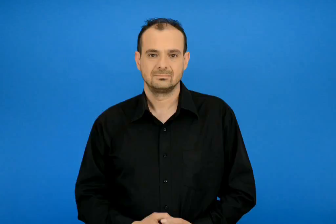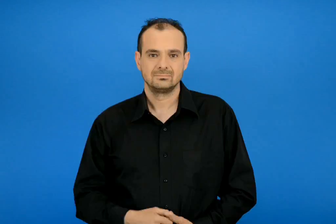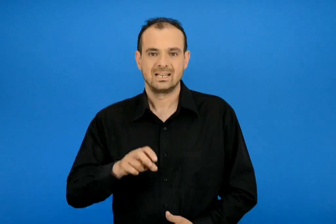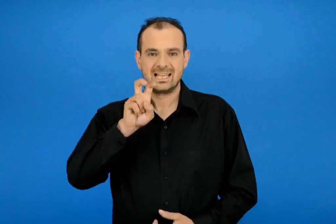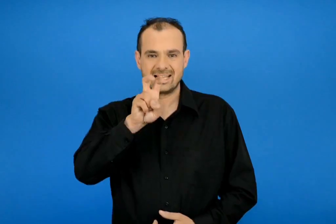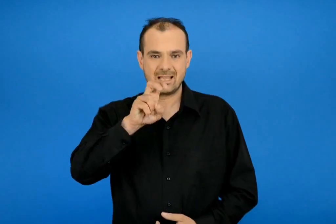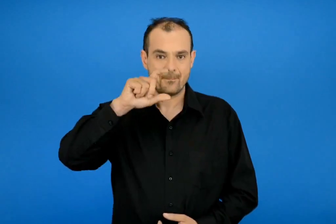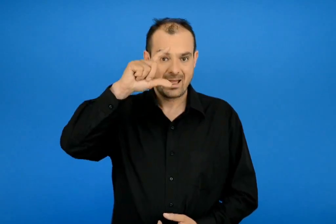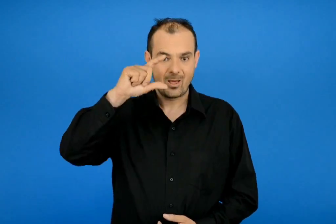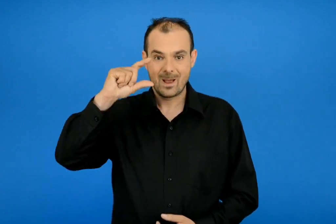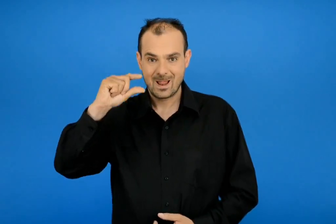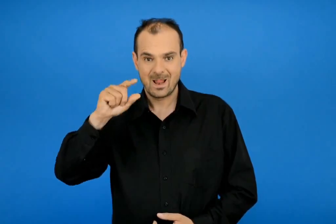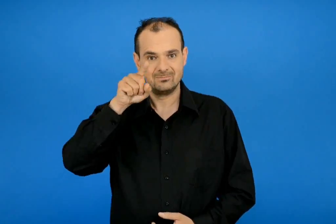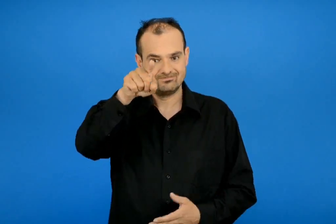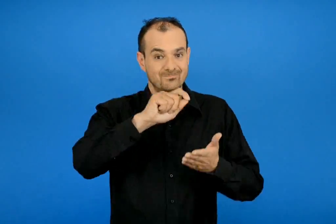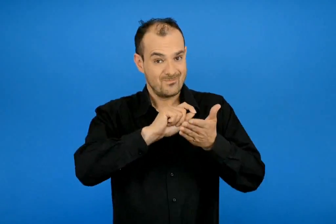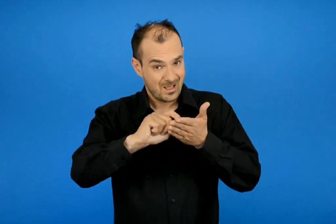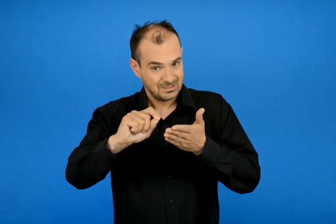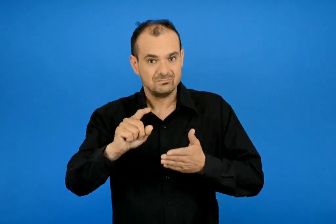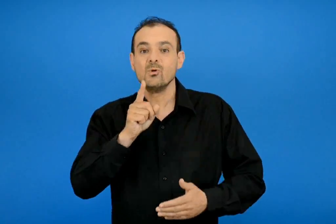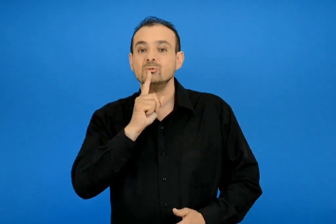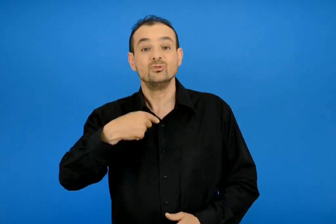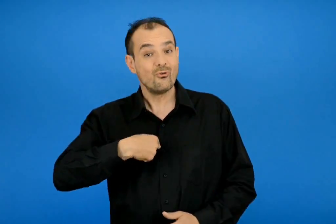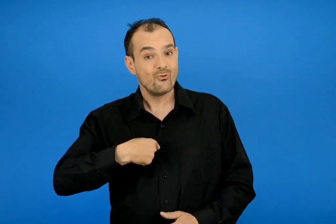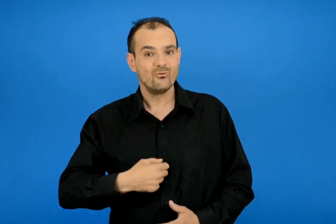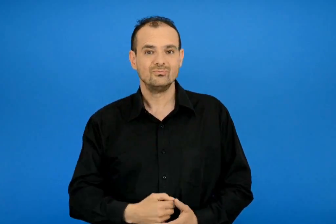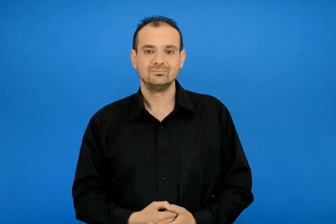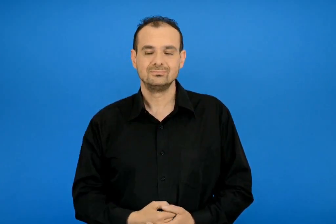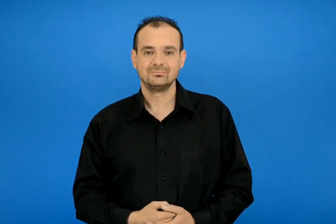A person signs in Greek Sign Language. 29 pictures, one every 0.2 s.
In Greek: γράψε χ χ όπως εγώ
